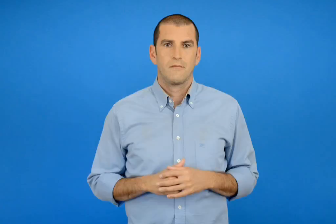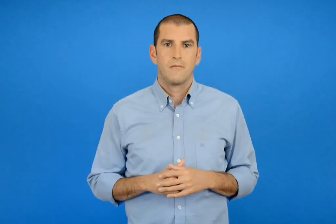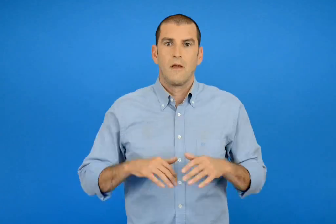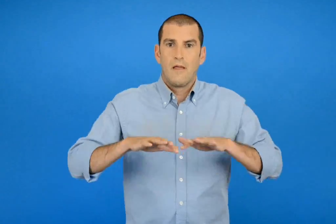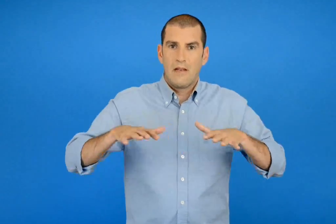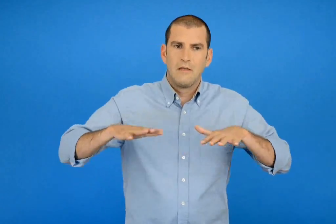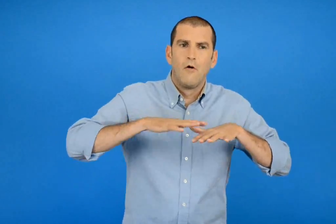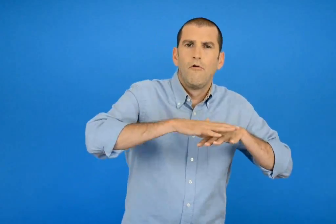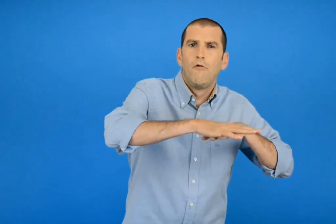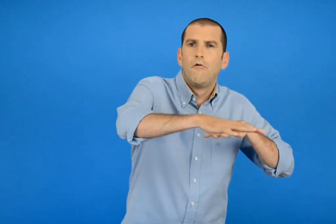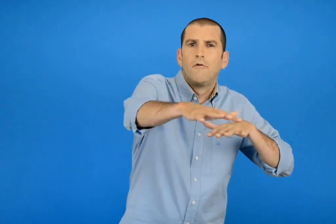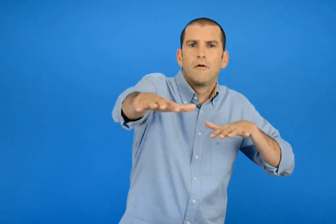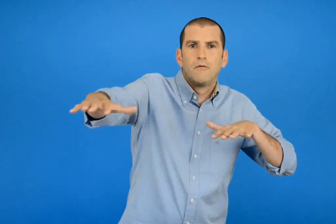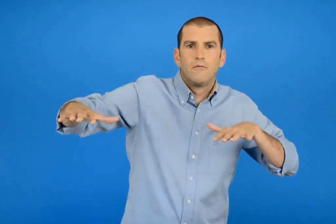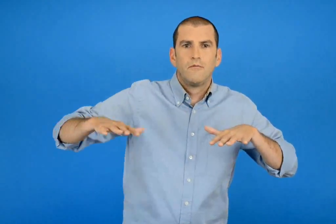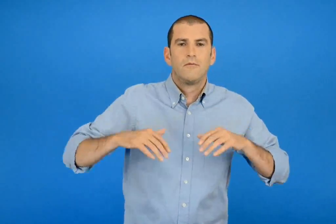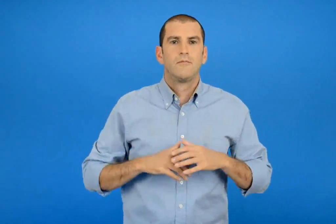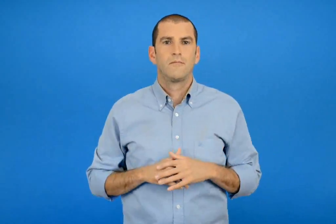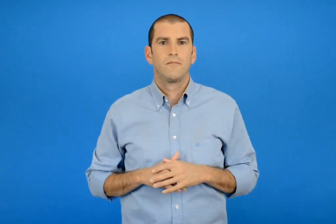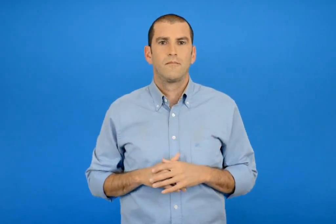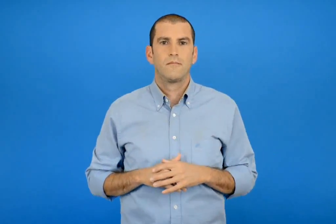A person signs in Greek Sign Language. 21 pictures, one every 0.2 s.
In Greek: ωκεανός
